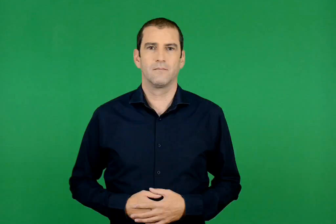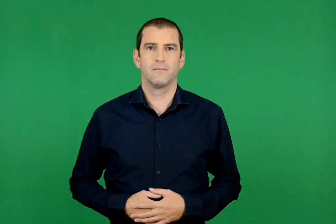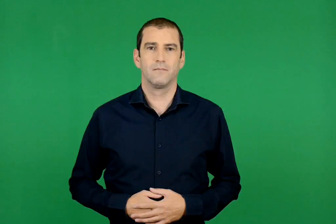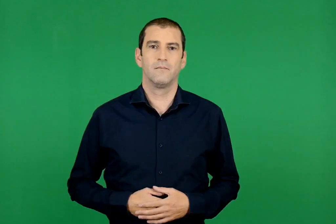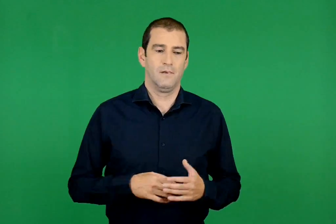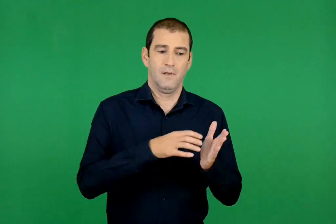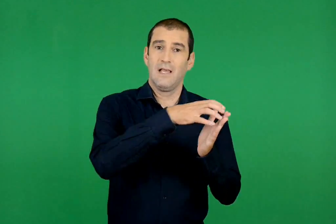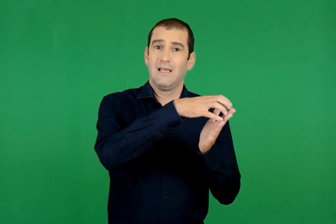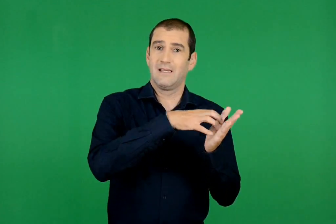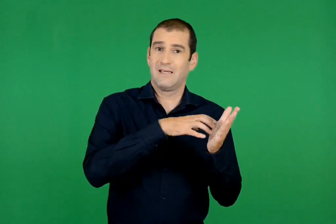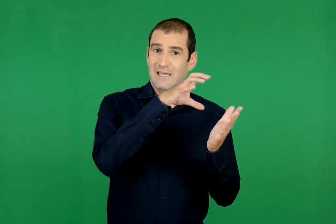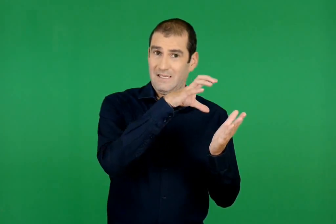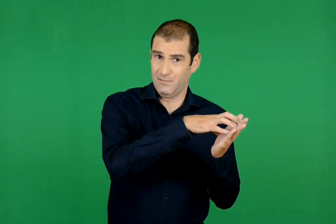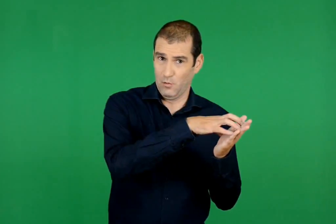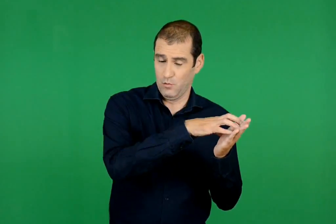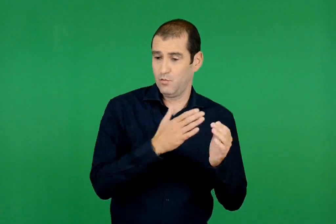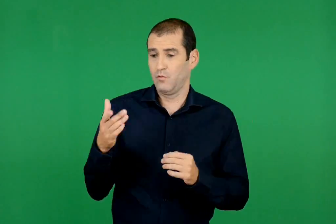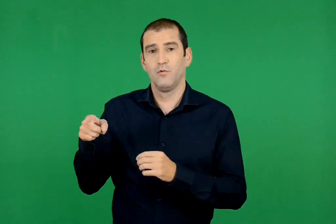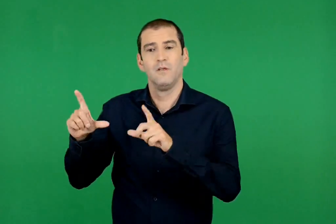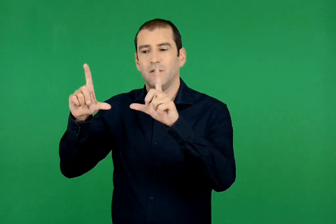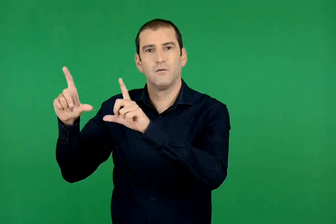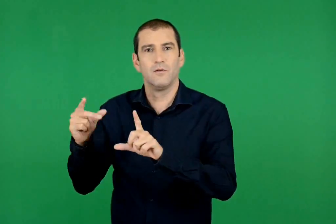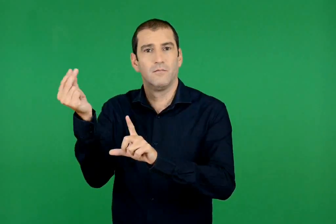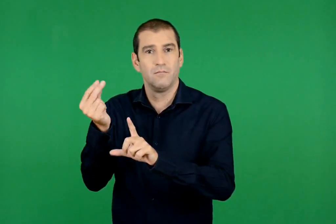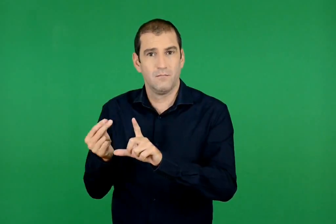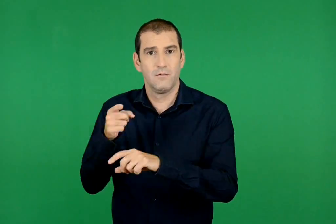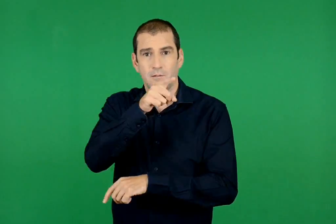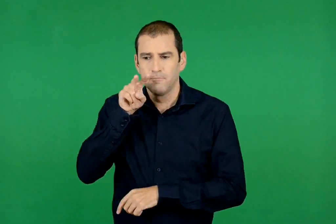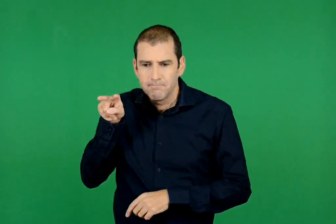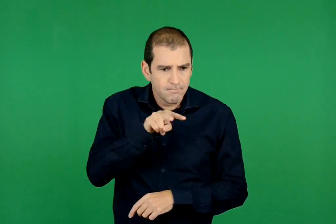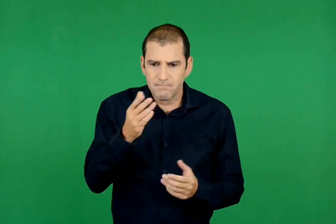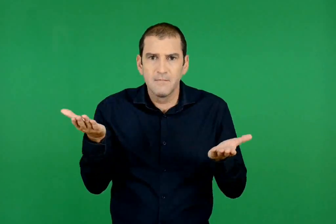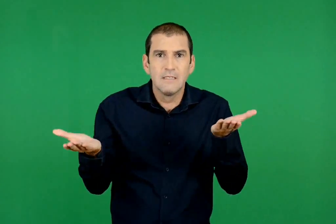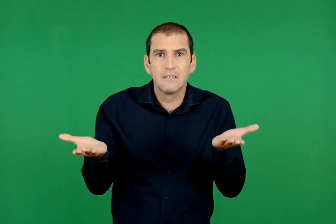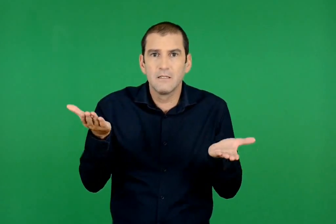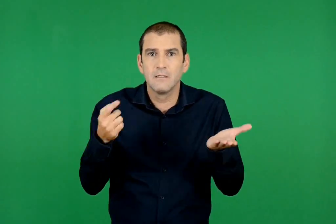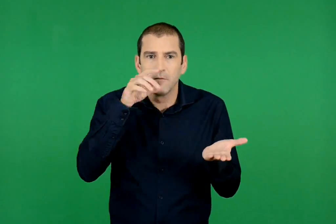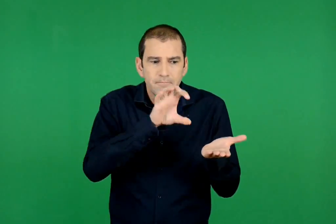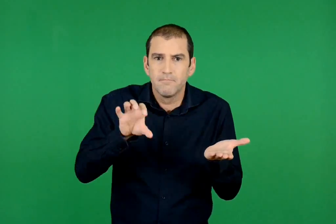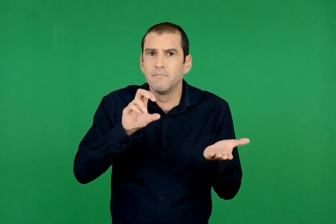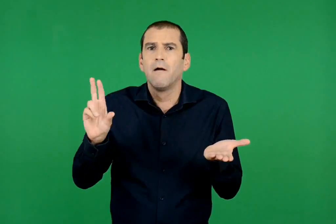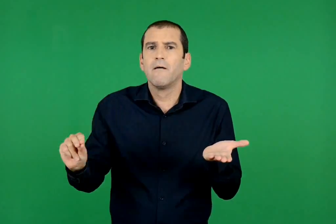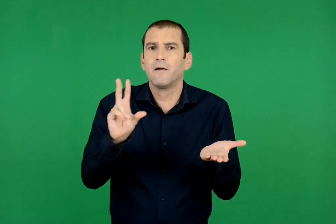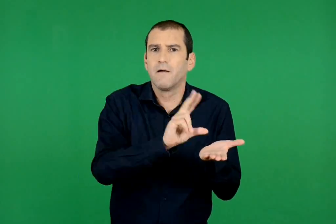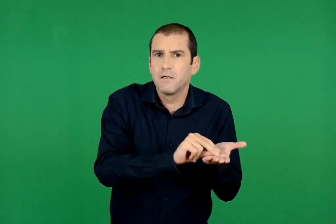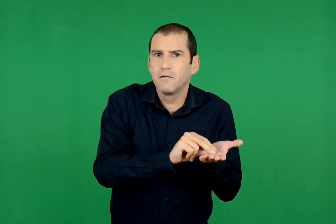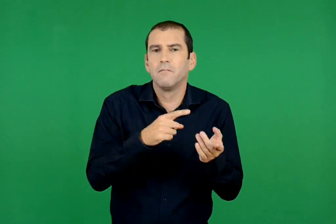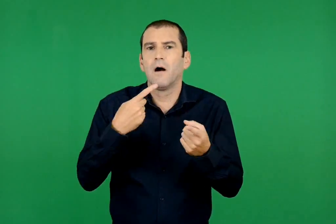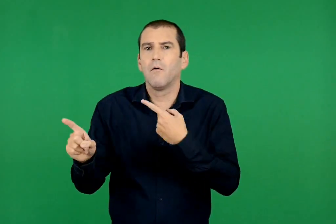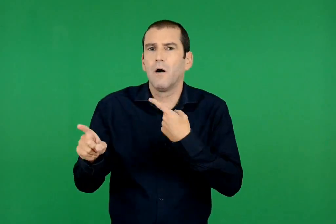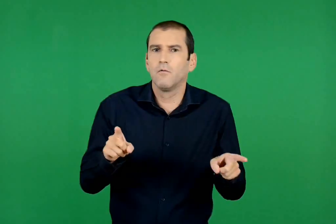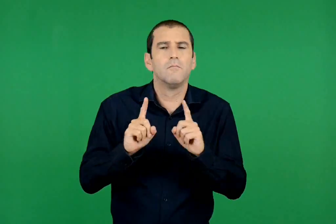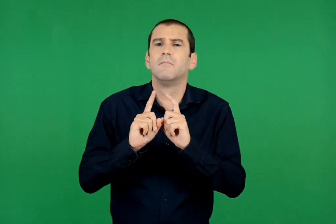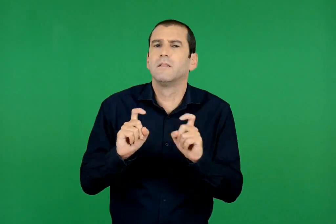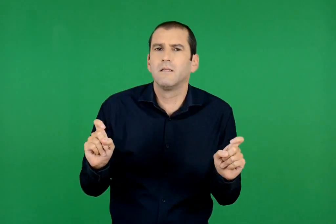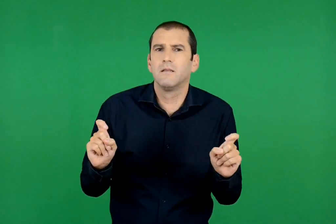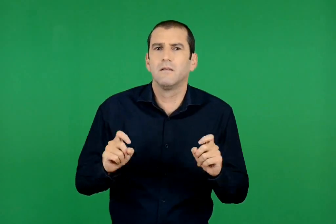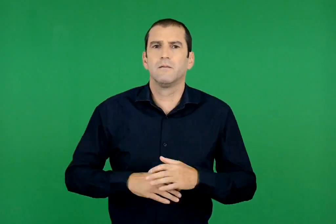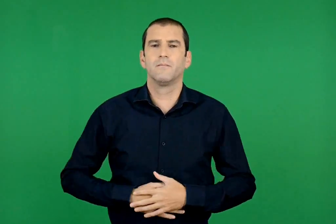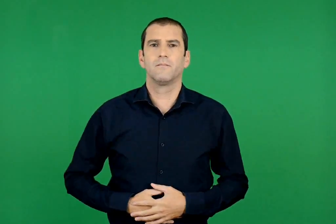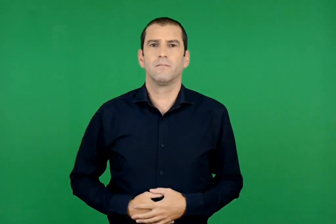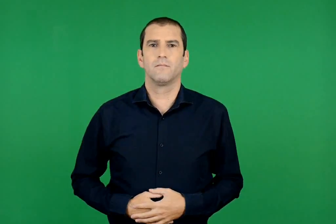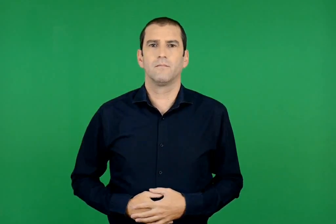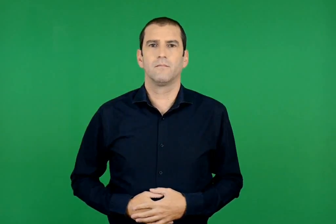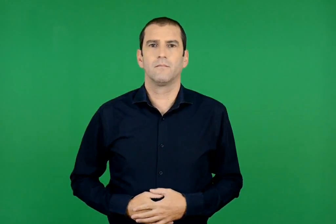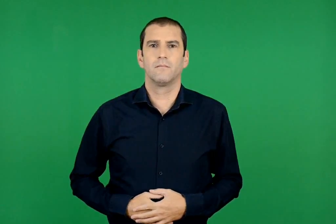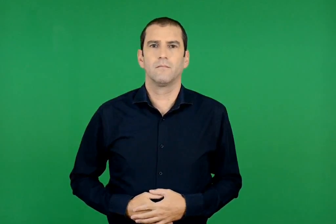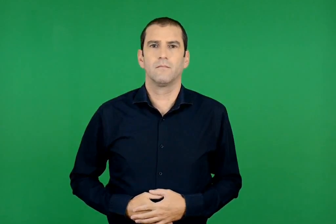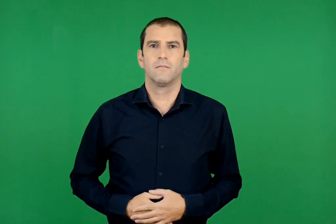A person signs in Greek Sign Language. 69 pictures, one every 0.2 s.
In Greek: να συγκρίνετε το παρακάτω εικονογραφημένο κείμενο του βασίλη ρώτα με το κείμενο της κ. σφαέλλου. να βρείτε τις ομοιότητες και τις διαφορές
